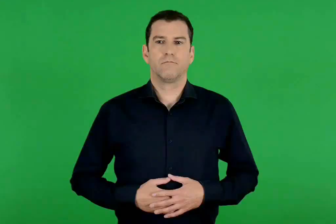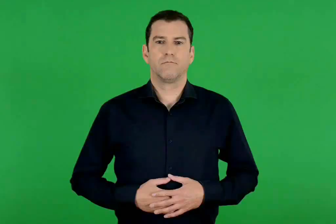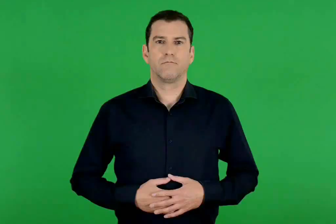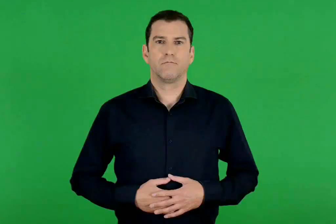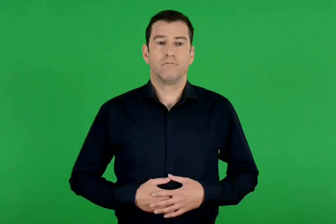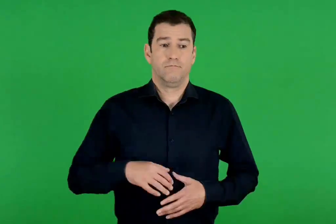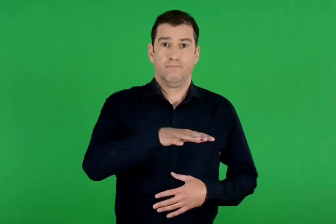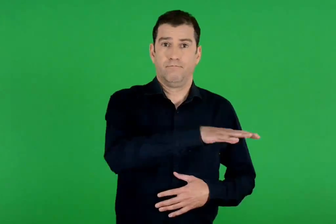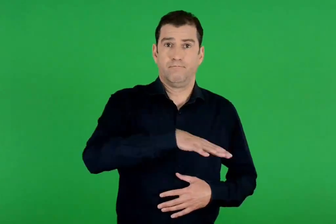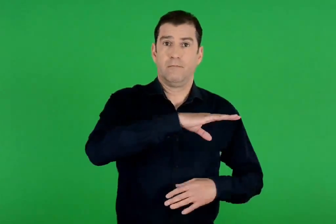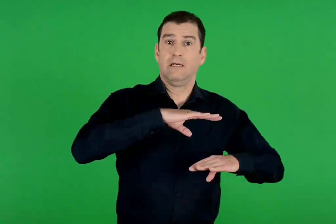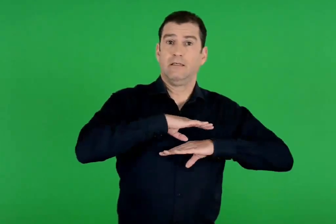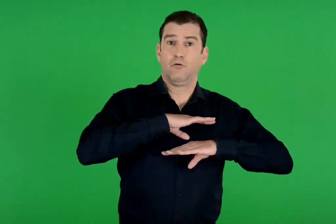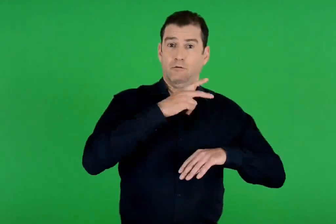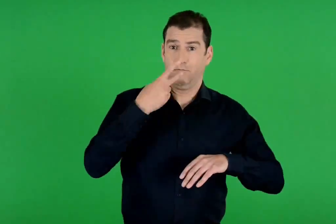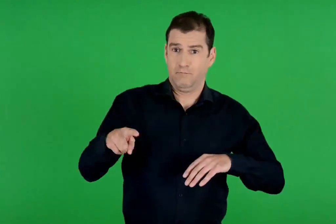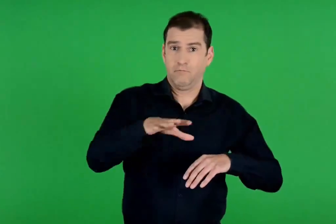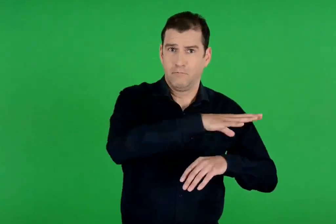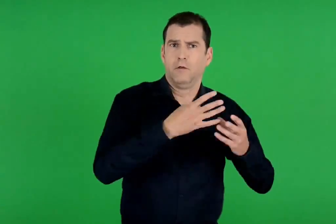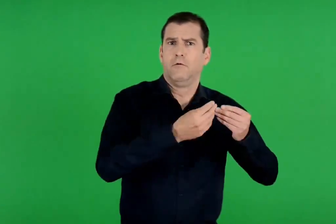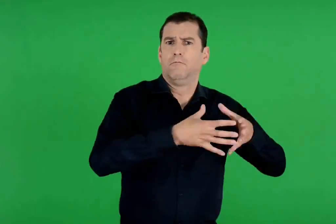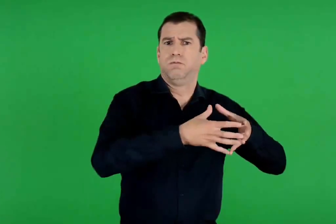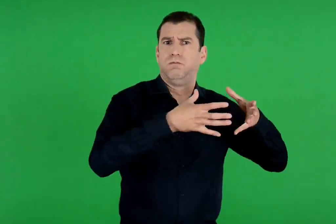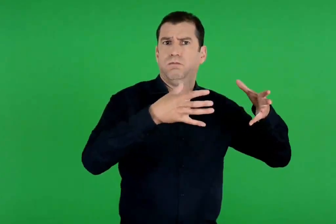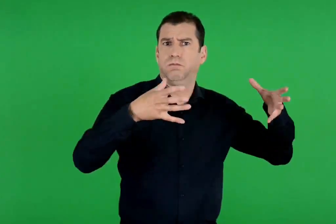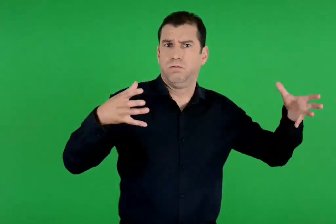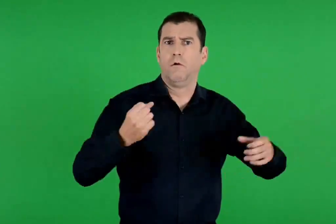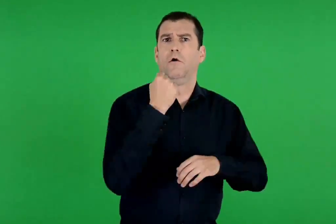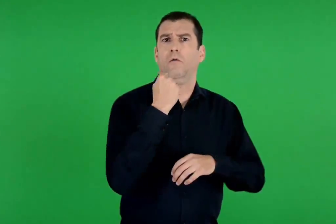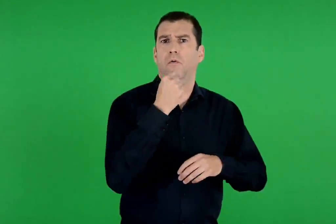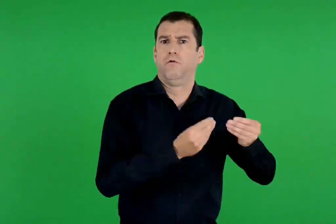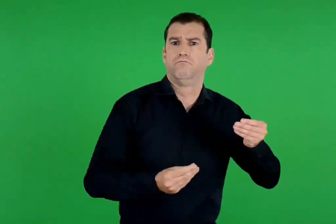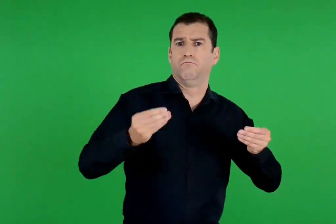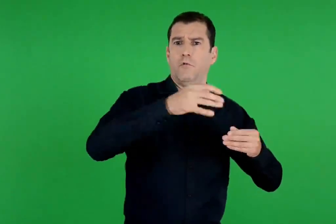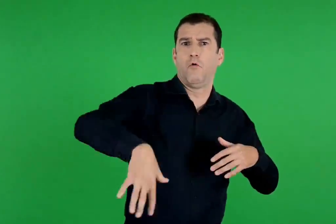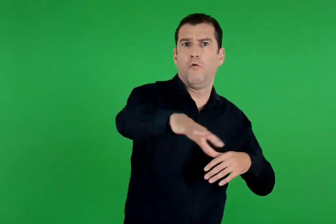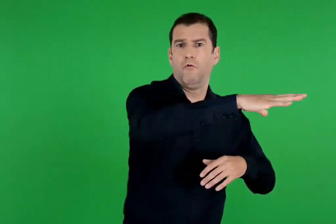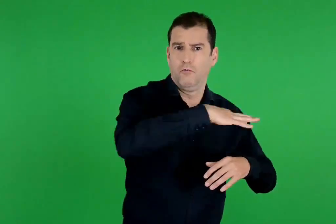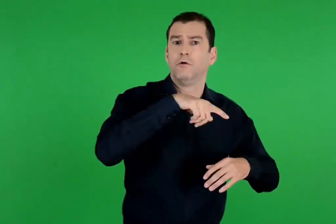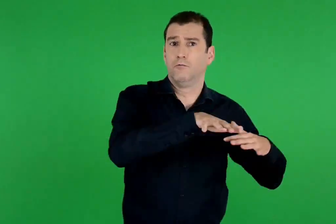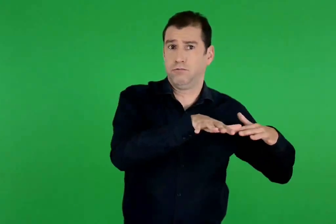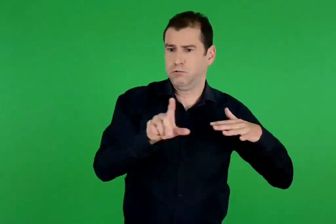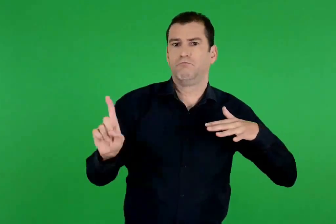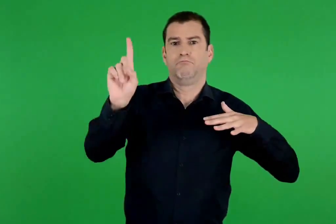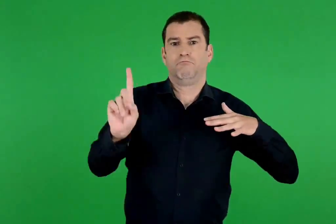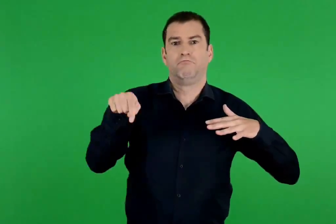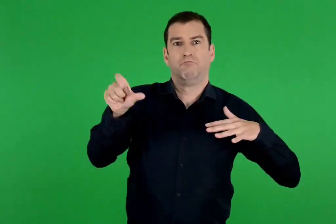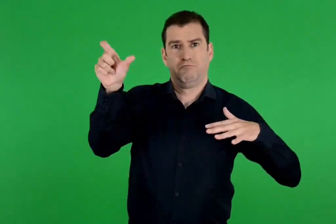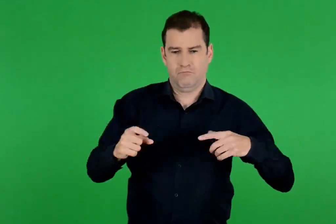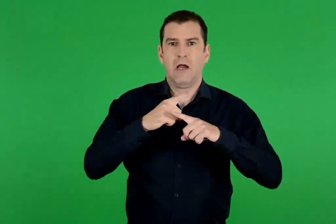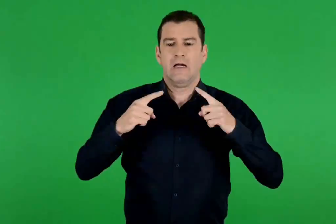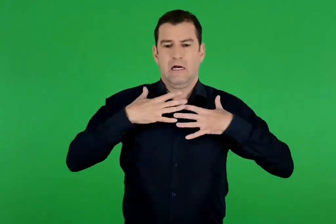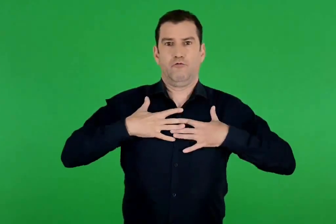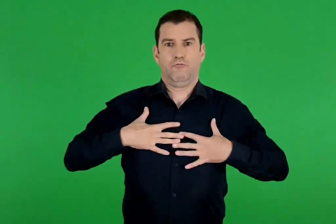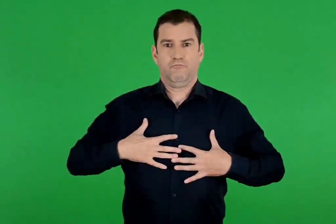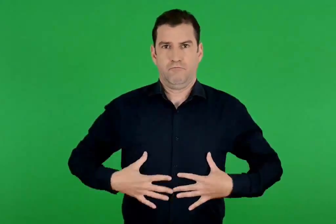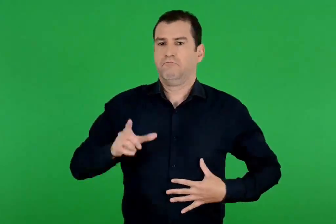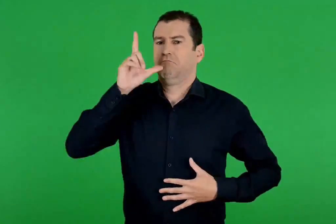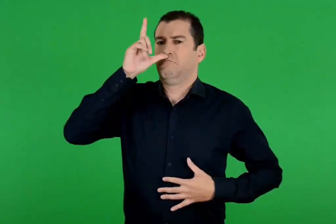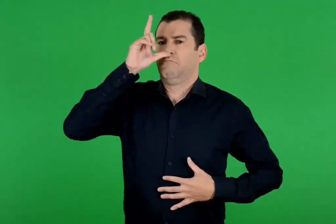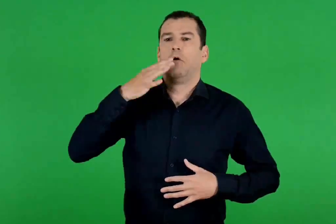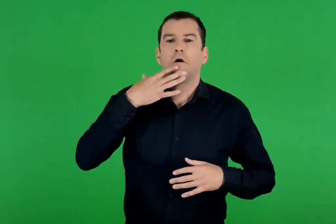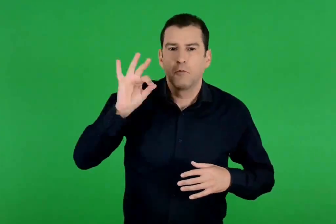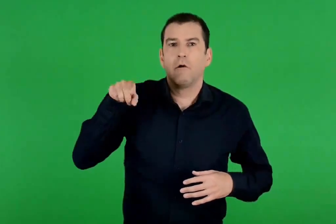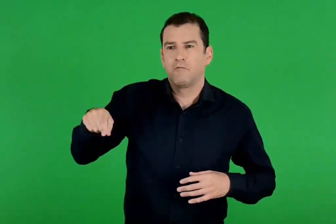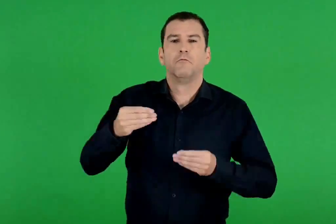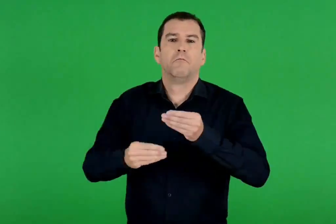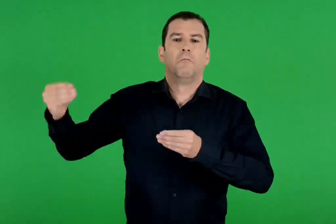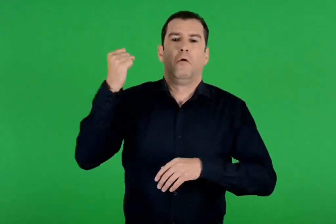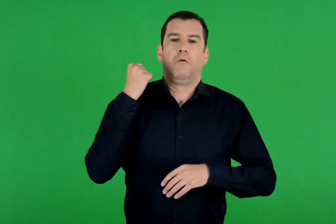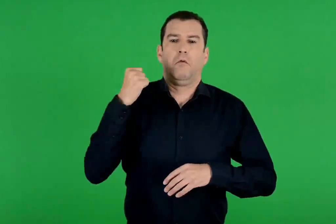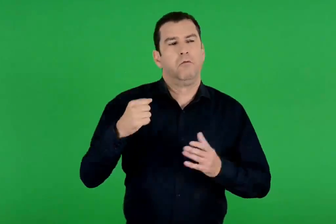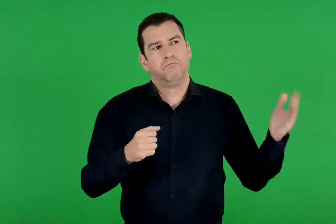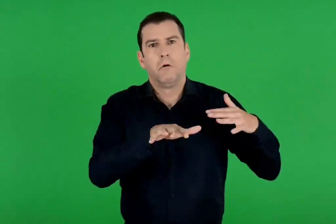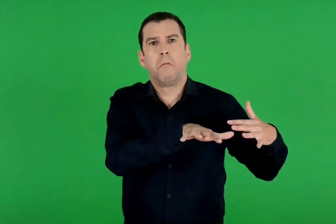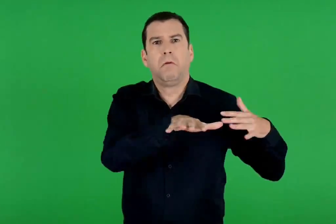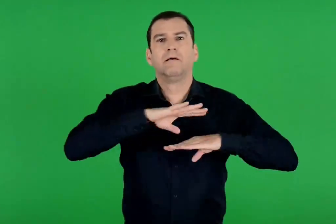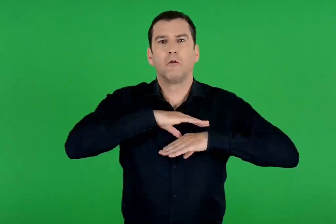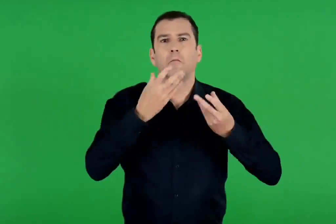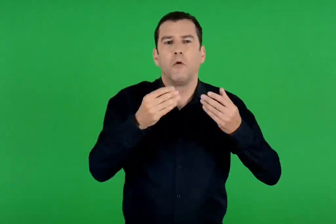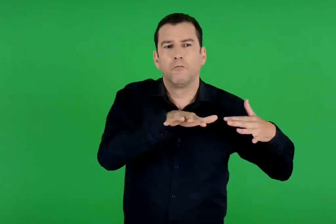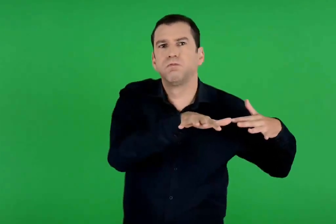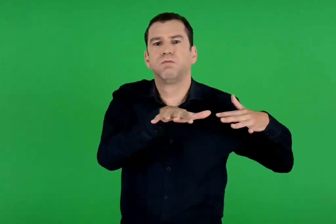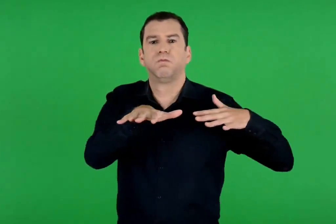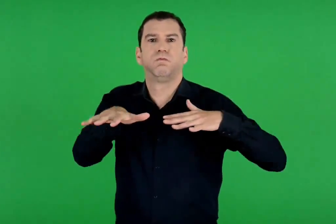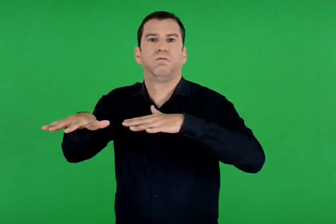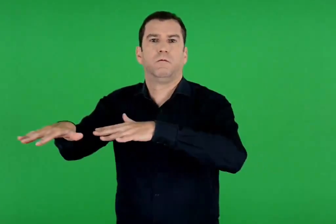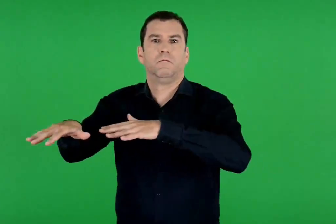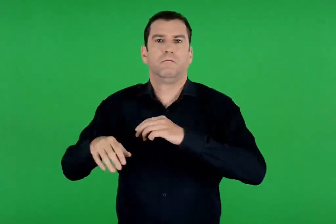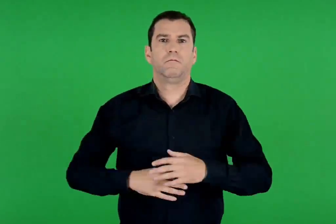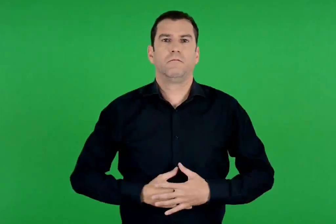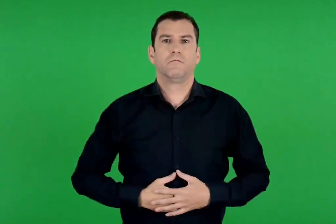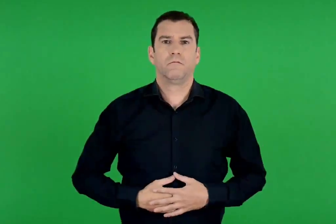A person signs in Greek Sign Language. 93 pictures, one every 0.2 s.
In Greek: οι άνδρες του ήταν οι περισσότεροι και οι καλύτεροι όλων , ενώ αυτός ανάμεσά τους ήταν χαλκοφορεμένος και υπερήφανος , γιατί σαν καλύτερος οδηγούσε και τους πιο πολλούς άνδρες
